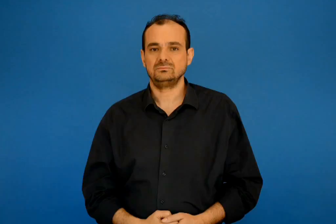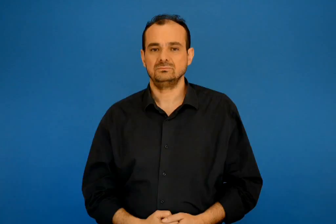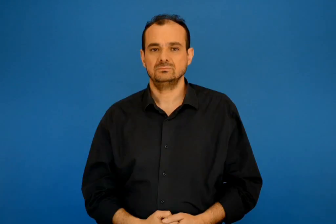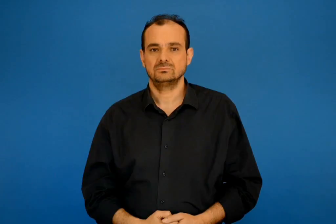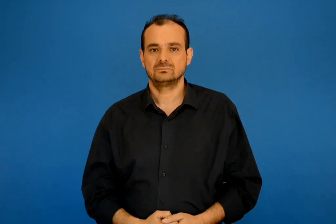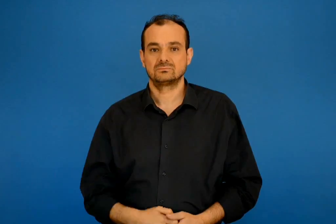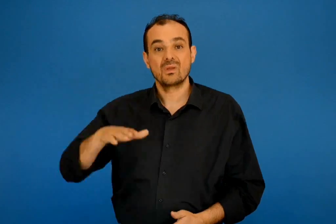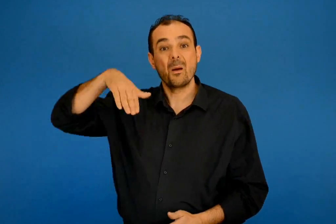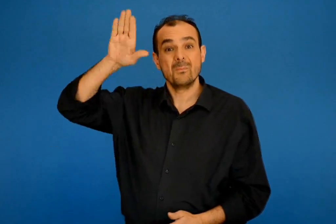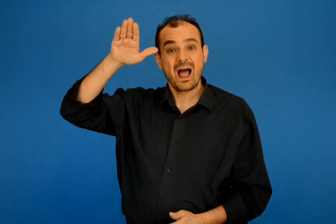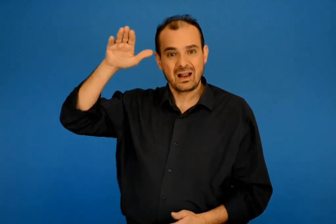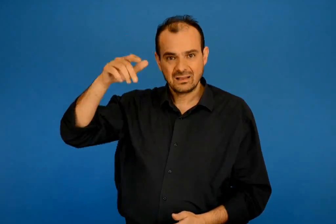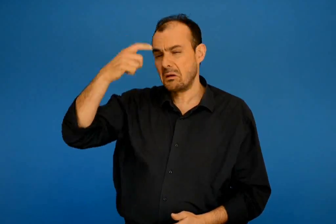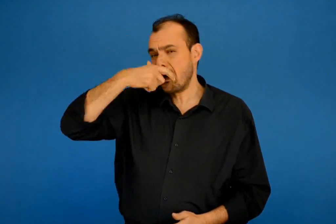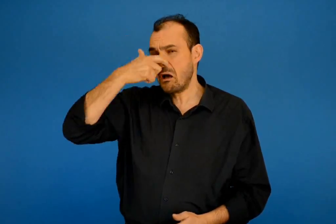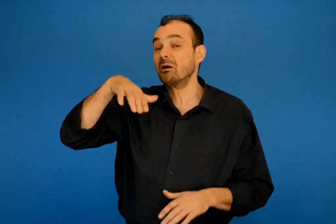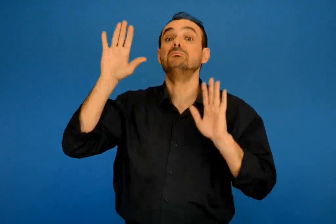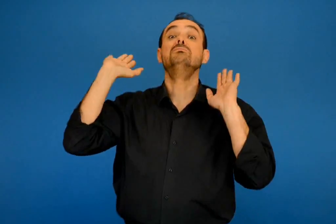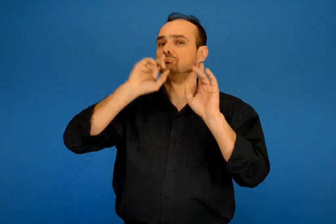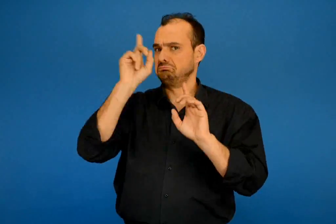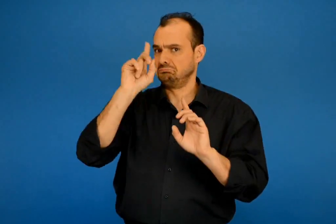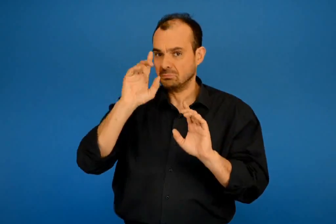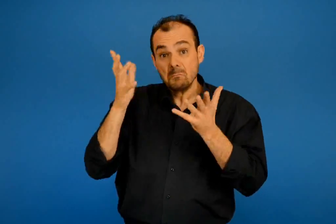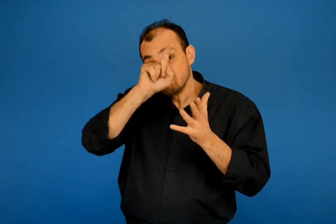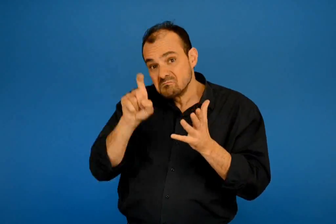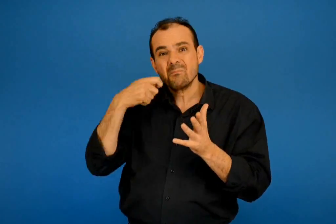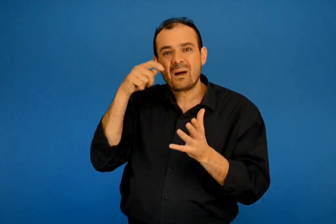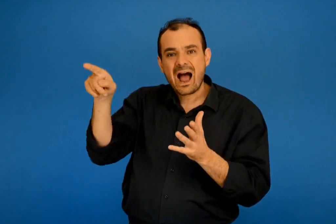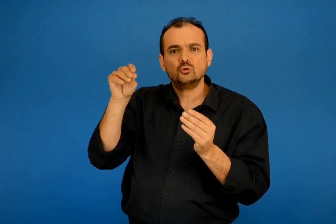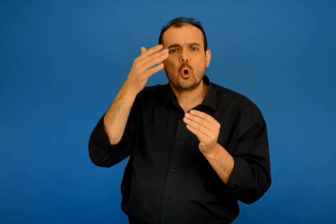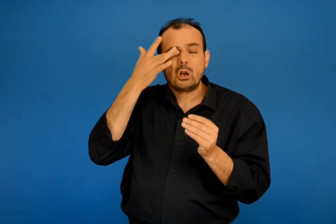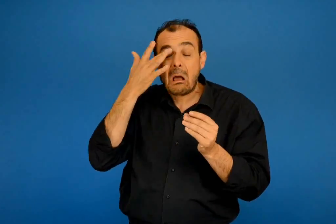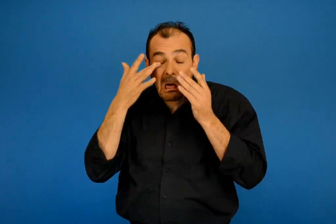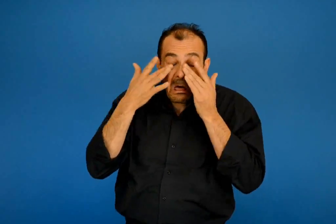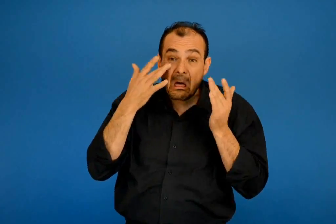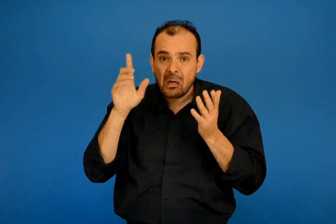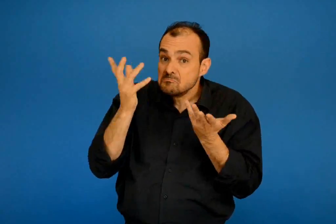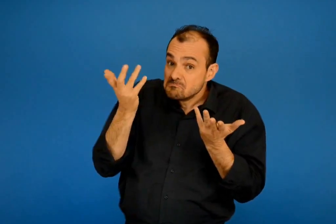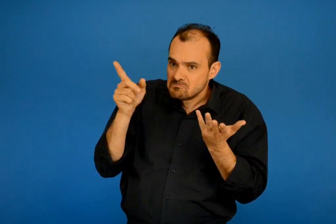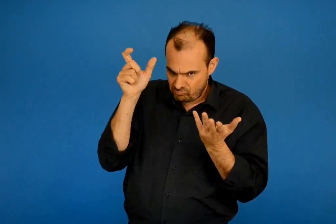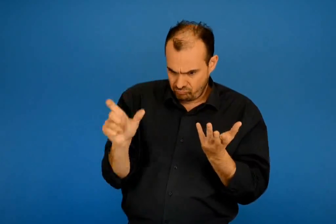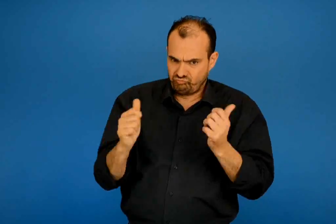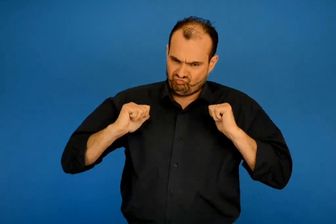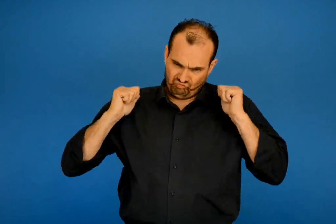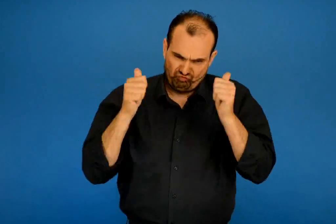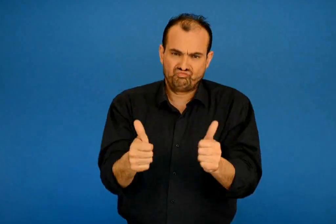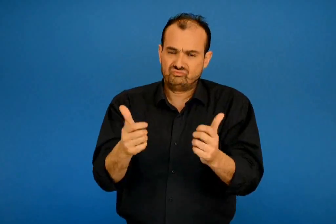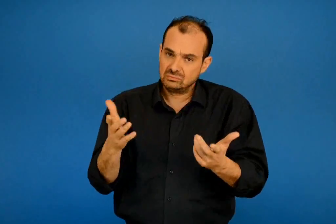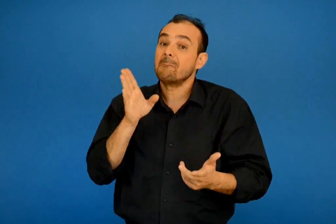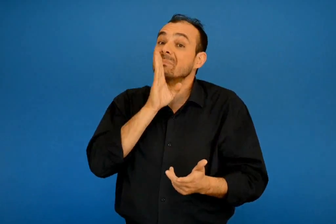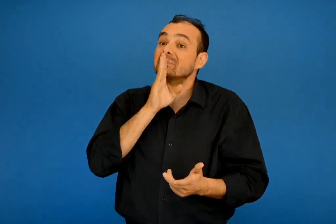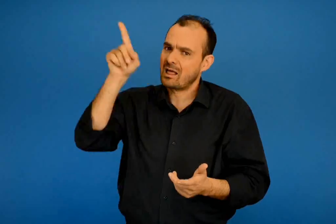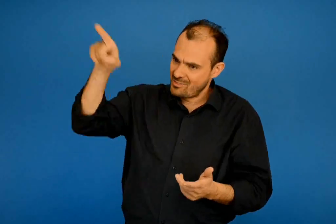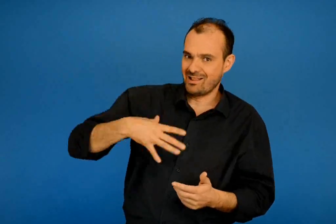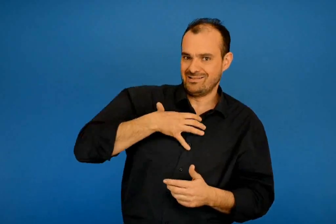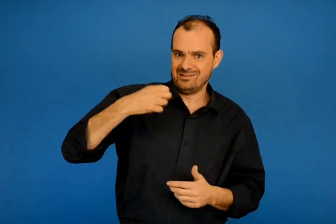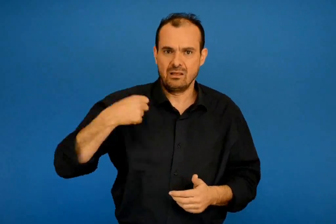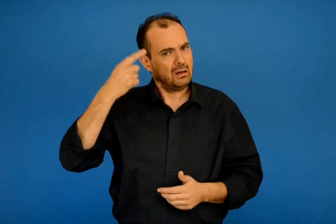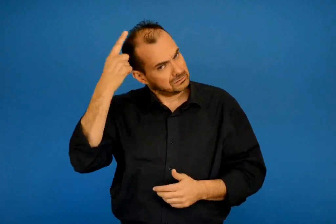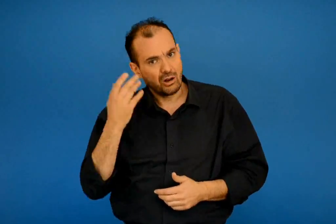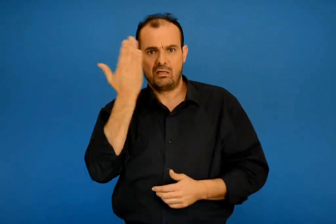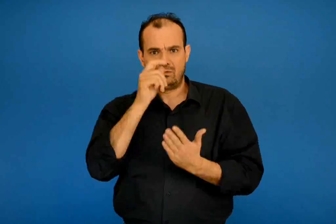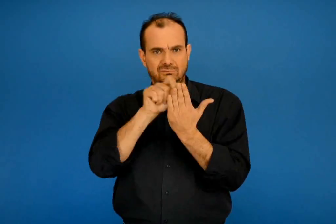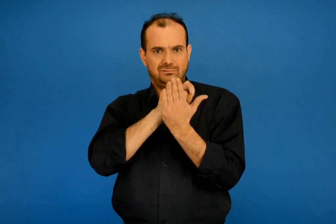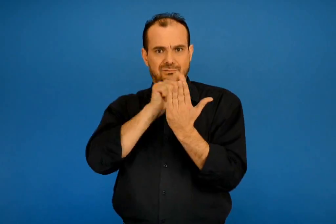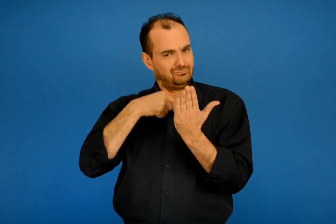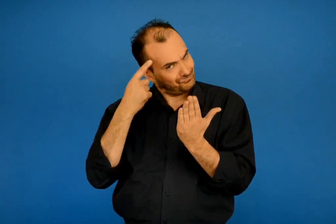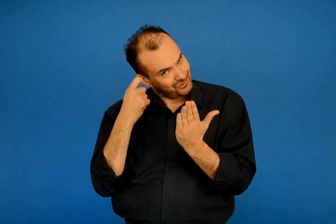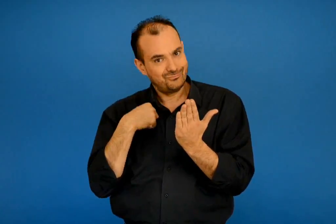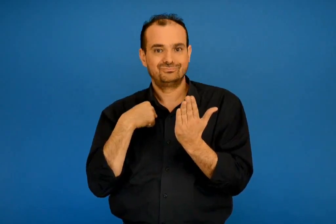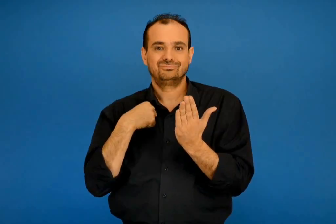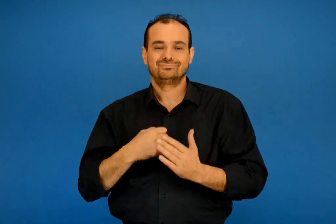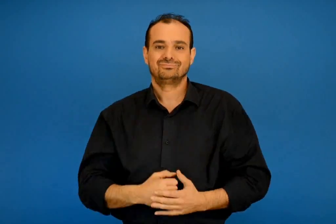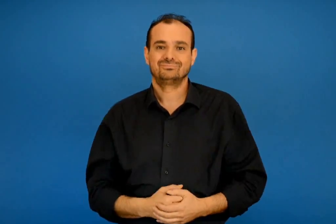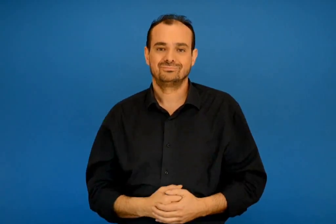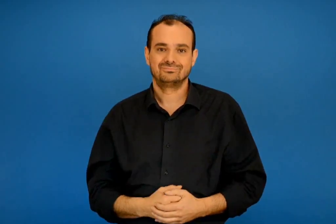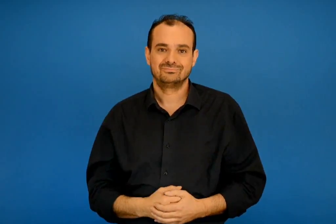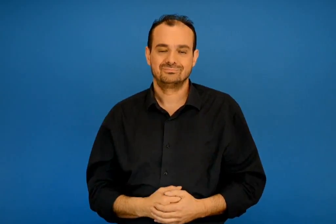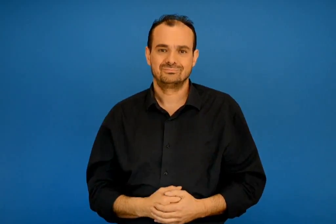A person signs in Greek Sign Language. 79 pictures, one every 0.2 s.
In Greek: οι μεγάλοι δεν κλαίνε μήπως και στα μάτια της μαμάς είχε μπει σκόνη ; θάρρος το μεσημέρι όταν θα έρθει να με πάρει θα ξέρω να διαβάζω
